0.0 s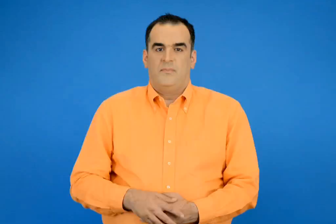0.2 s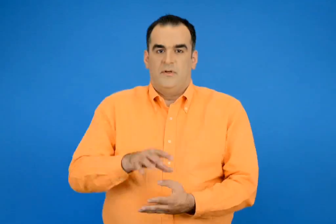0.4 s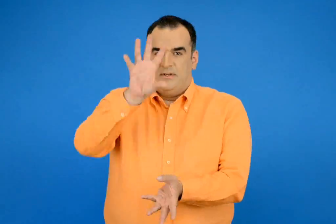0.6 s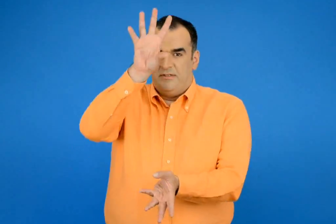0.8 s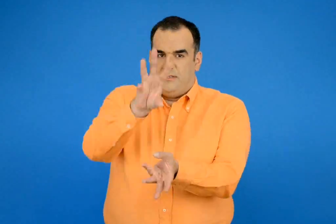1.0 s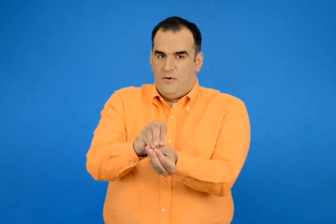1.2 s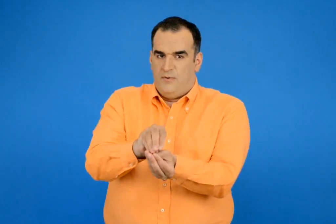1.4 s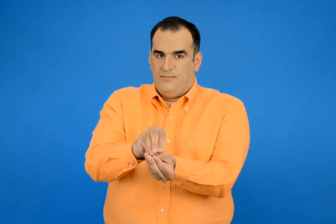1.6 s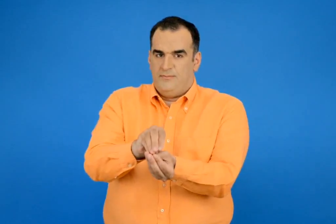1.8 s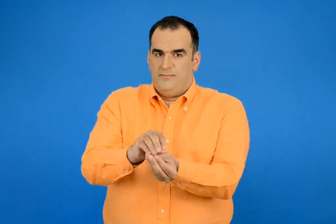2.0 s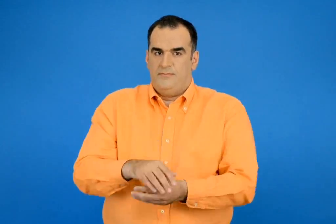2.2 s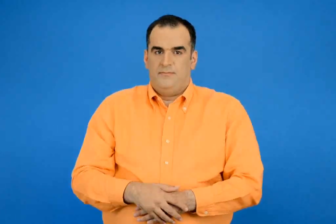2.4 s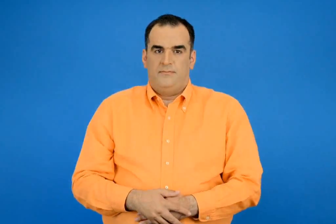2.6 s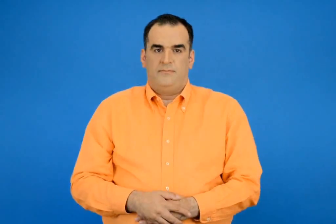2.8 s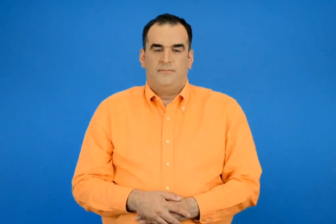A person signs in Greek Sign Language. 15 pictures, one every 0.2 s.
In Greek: σύνολο
